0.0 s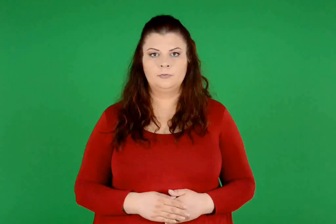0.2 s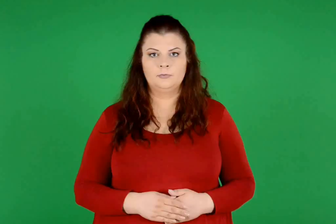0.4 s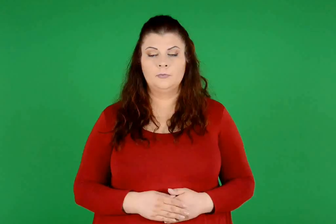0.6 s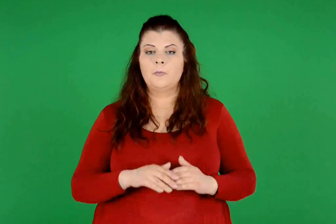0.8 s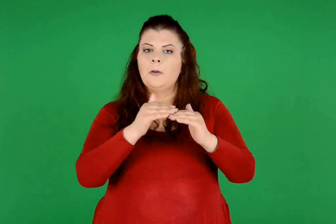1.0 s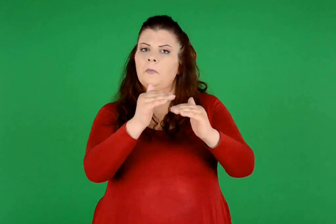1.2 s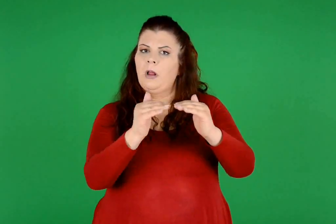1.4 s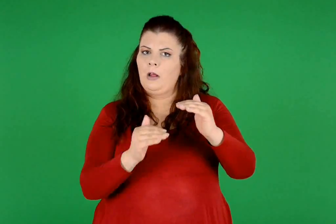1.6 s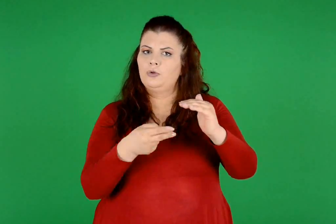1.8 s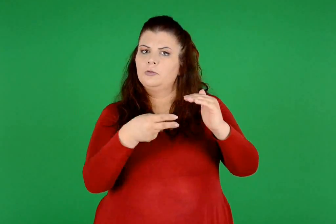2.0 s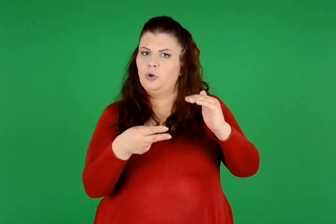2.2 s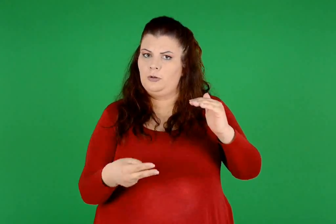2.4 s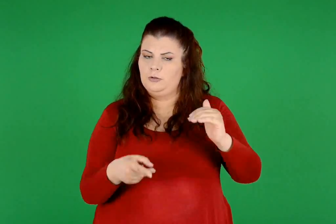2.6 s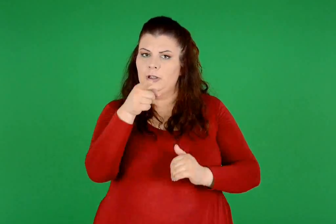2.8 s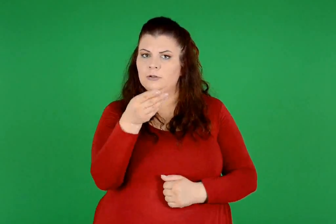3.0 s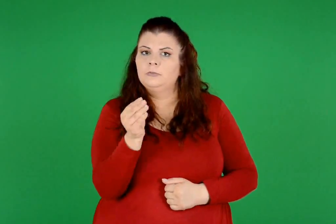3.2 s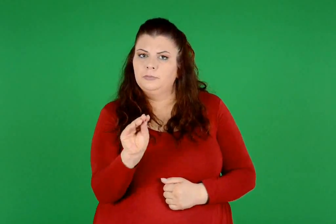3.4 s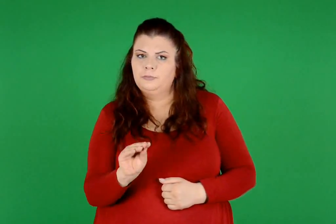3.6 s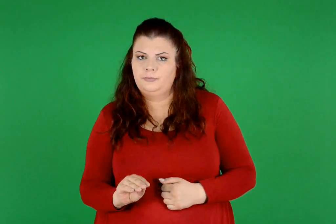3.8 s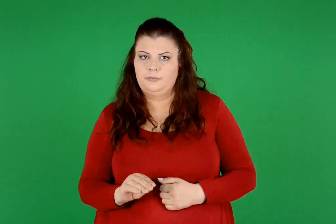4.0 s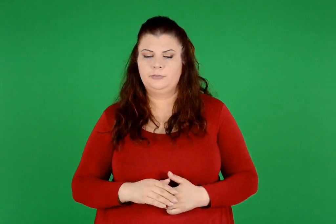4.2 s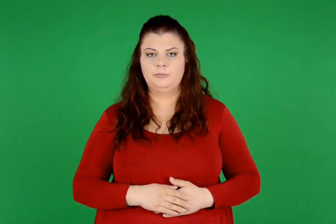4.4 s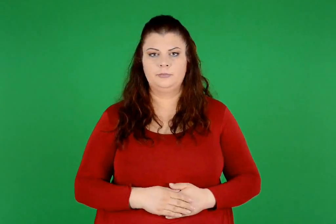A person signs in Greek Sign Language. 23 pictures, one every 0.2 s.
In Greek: συμπλήρωσε τις παρακάτω ισότητες
